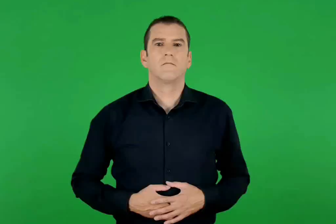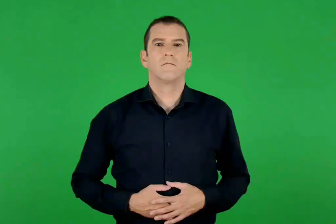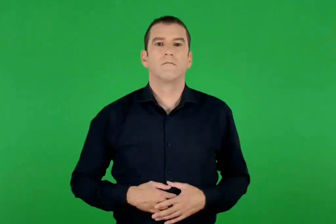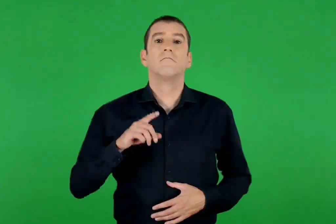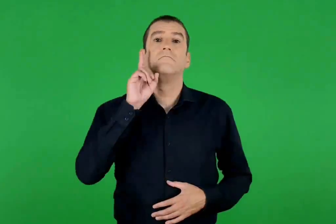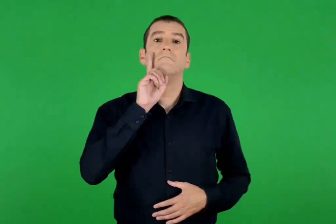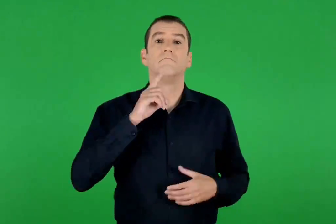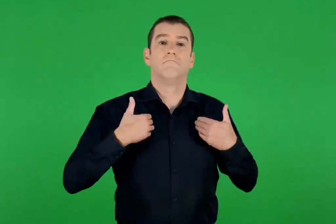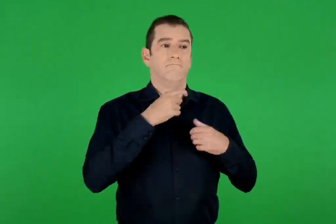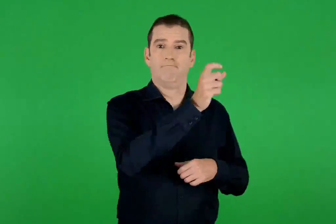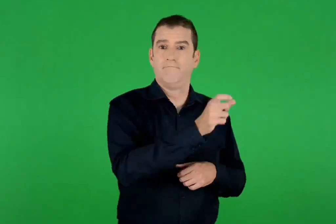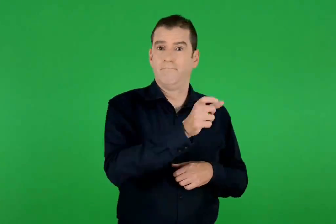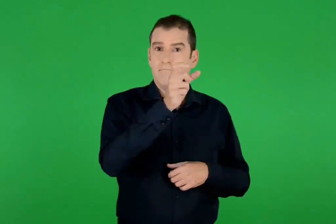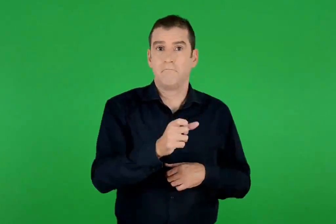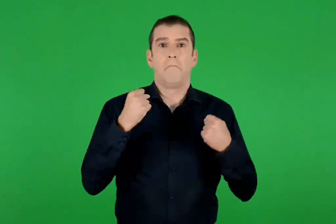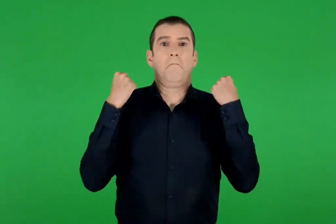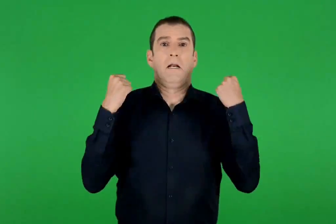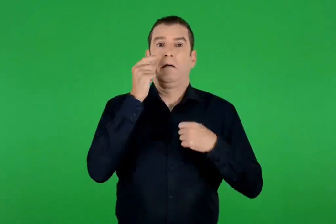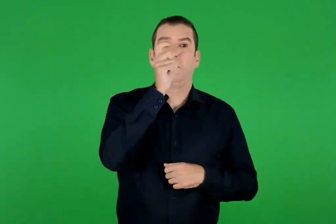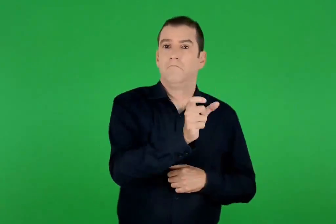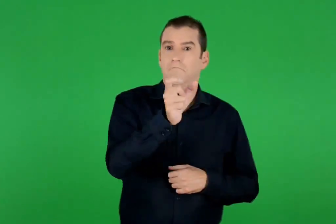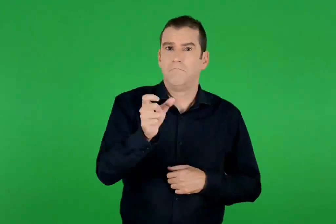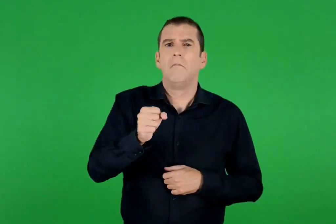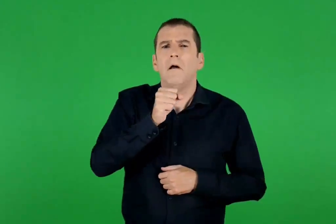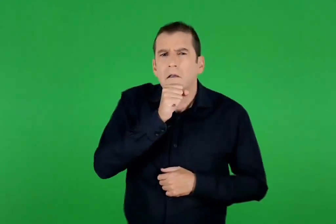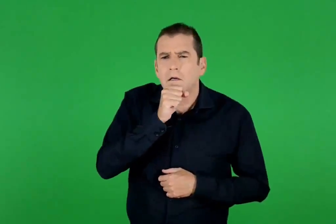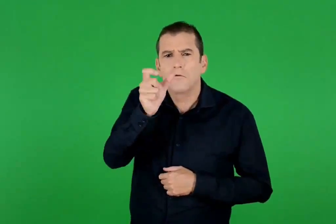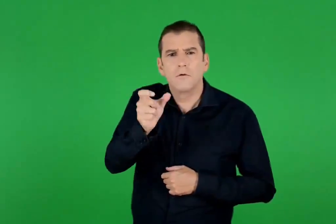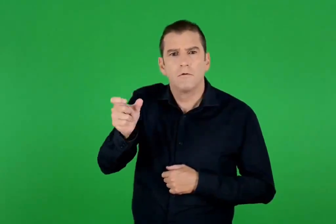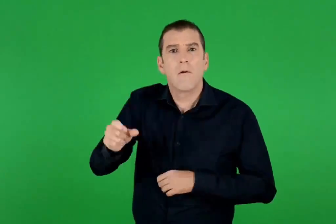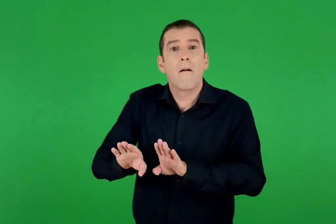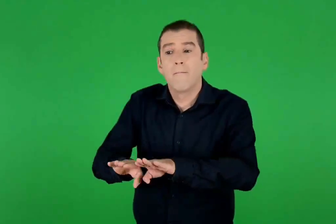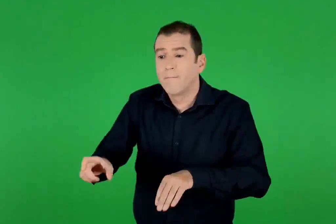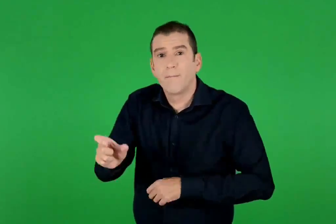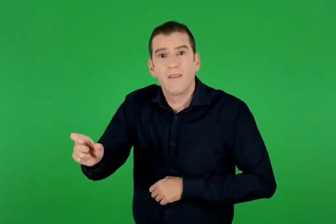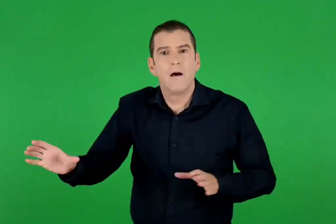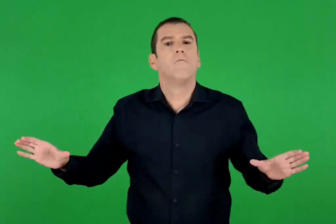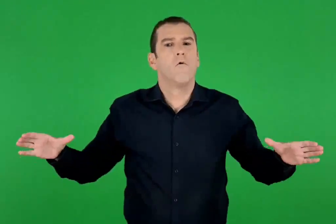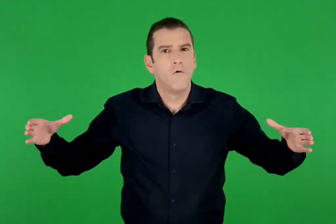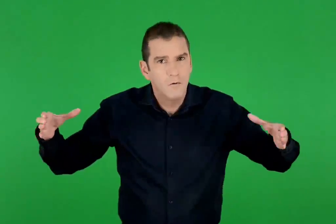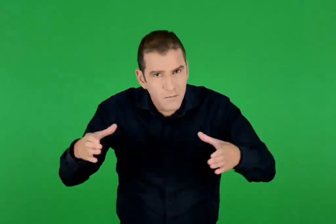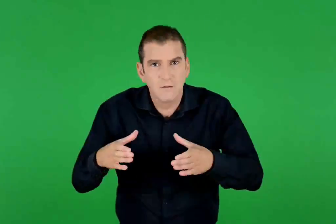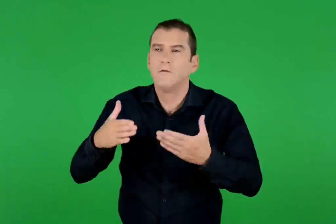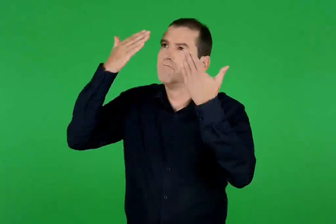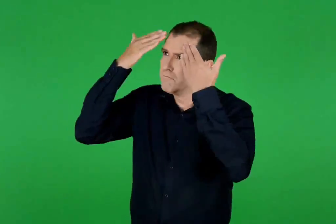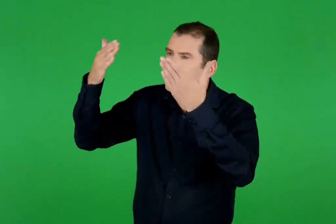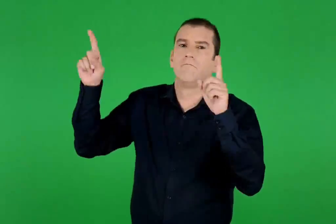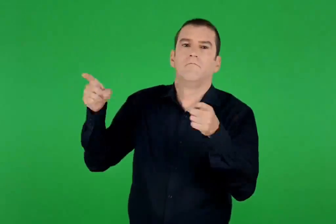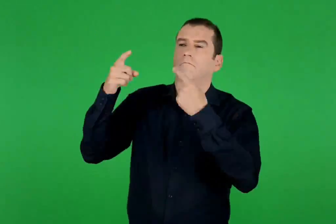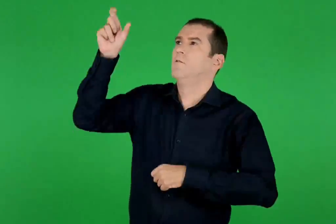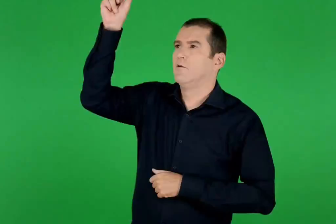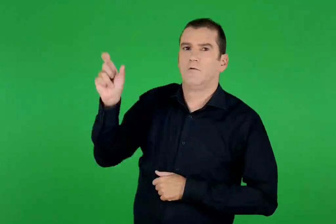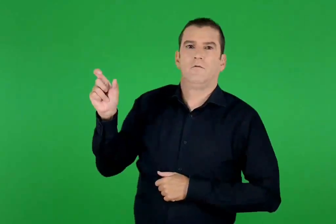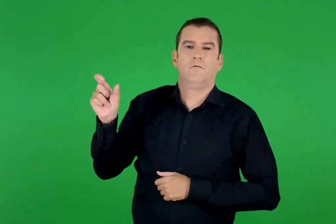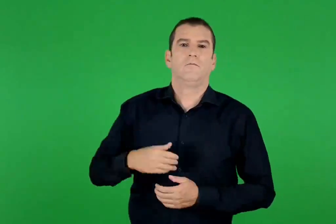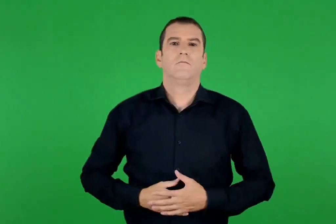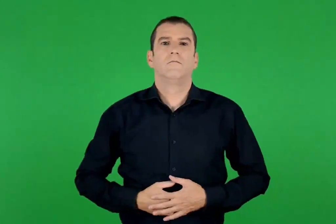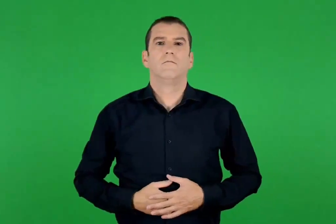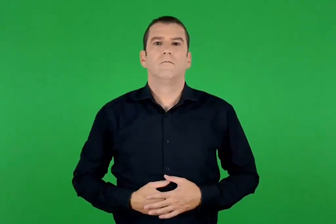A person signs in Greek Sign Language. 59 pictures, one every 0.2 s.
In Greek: κοπέλες , παλικάρια , γέροντες και παιδιά μαζί αινείτε τον κύριο
